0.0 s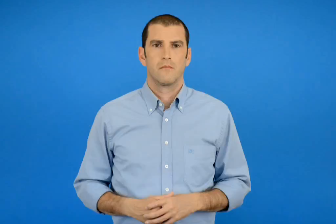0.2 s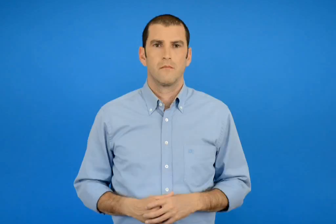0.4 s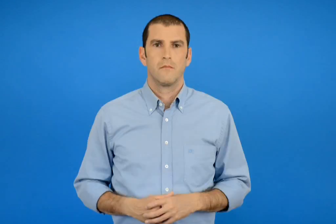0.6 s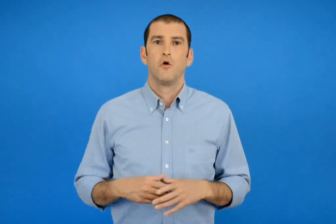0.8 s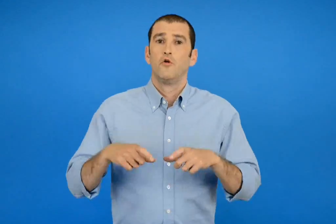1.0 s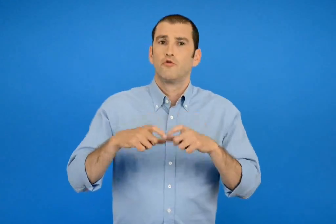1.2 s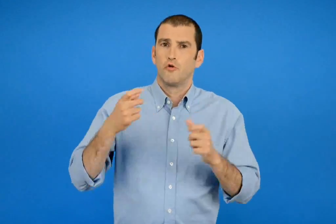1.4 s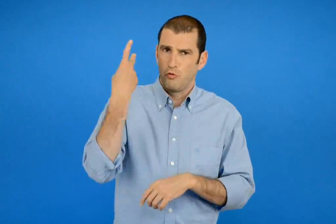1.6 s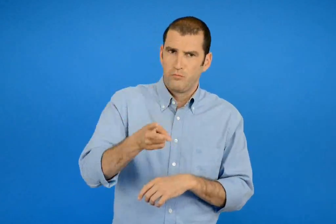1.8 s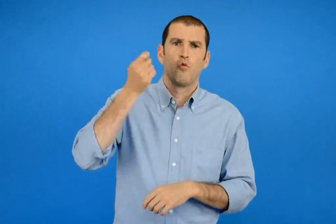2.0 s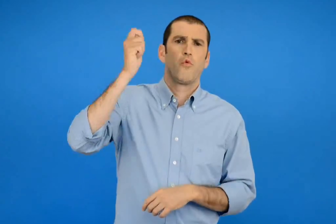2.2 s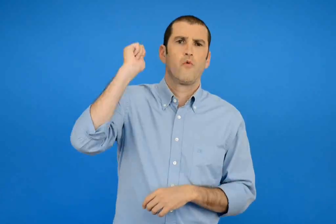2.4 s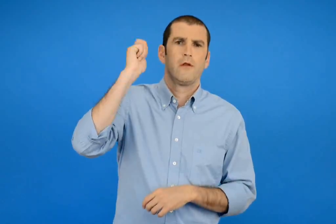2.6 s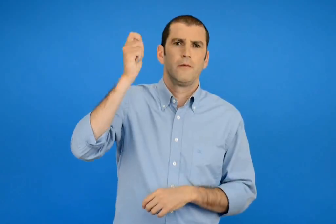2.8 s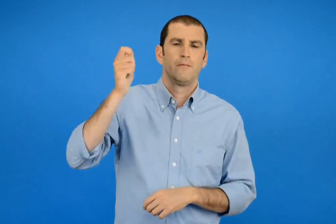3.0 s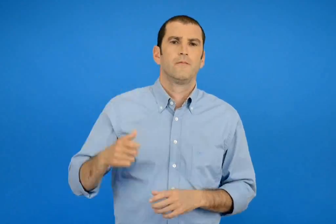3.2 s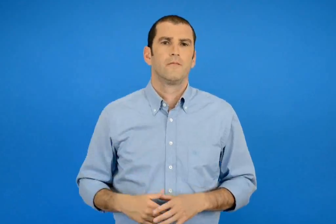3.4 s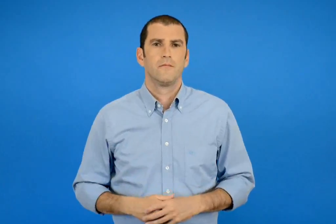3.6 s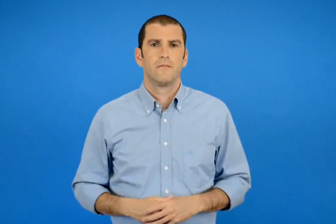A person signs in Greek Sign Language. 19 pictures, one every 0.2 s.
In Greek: το κουδούνι του σχολειού
